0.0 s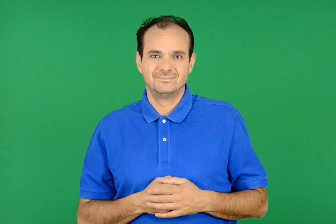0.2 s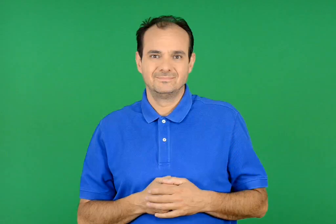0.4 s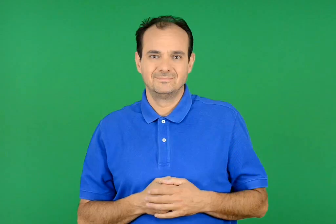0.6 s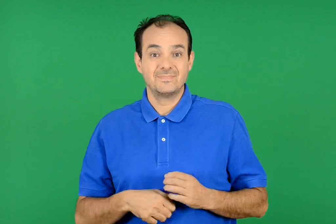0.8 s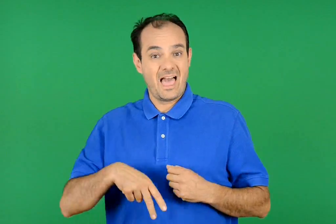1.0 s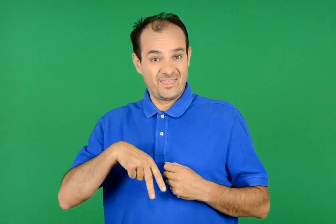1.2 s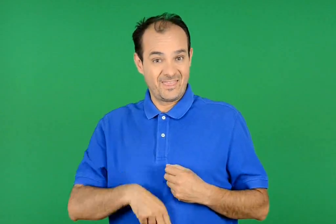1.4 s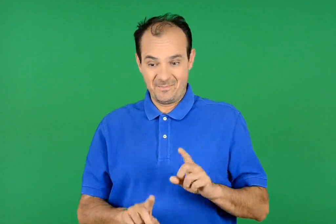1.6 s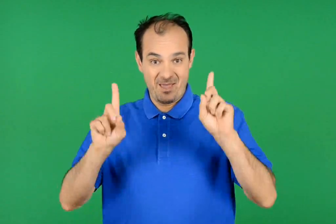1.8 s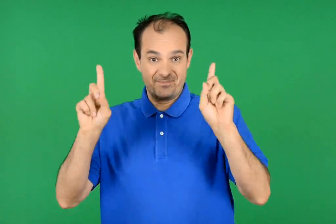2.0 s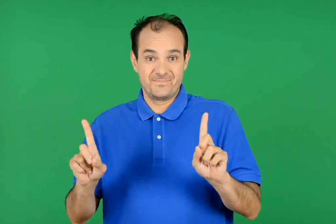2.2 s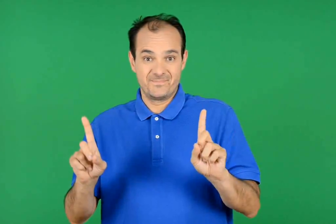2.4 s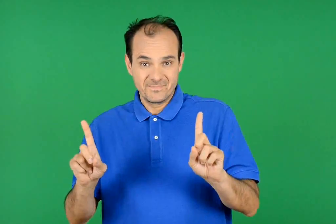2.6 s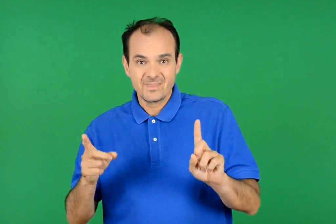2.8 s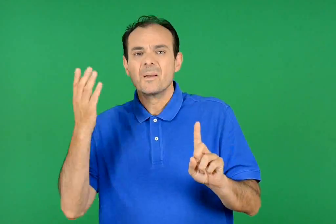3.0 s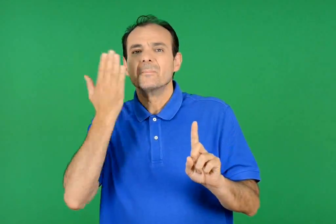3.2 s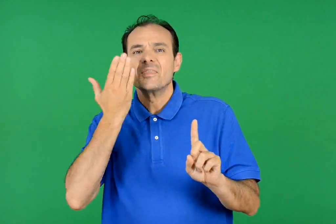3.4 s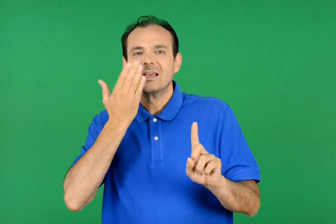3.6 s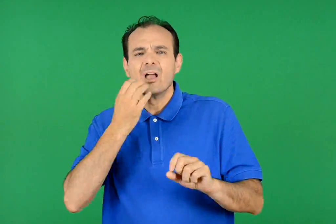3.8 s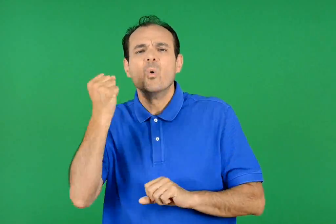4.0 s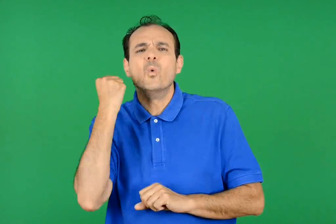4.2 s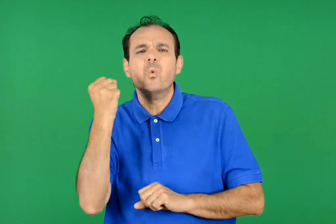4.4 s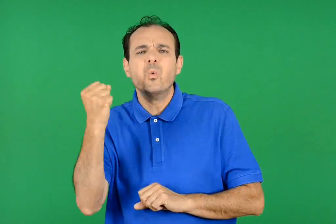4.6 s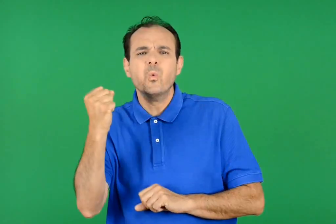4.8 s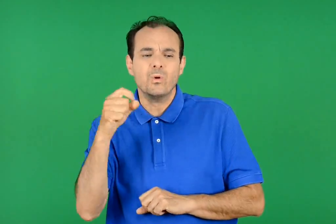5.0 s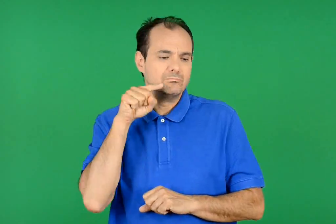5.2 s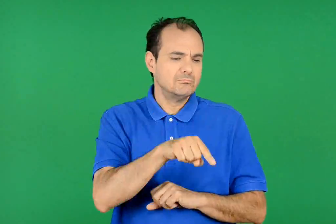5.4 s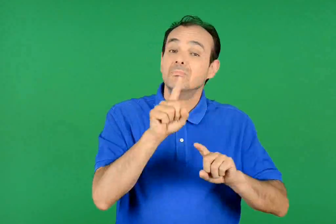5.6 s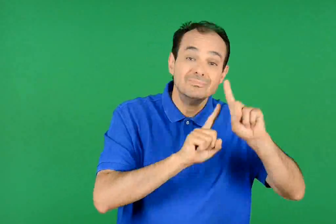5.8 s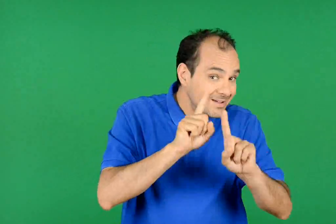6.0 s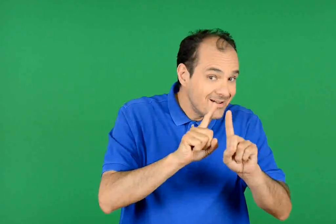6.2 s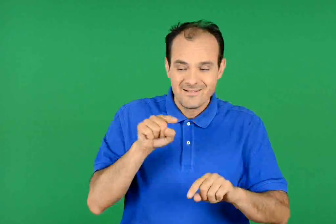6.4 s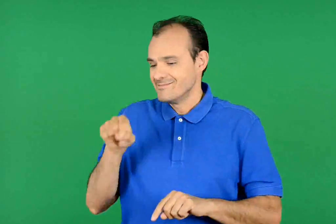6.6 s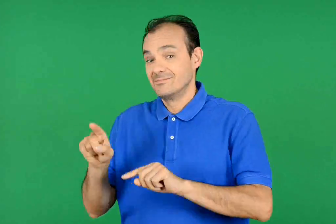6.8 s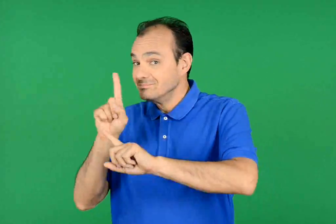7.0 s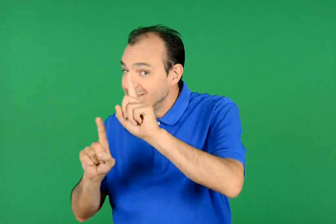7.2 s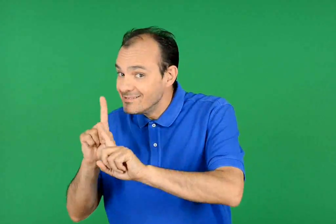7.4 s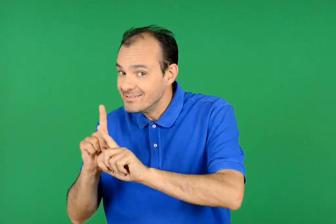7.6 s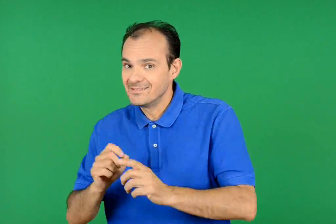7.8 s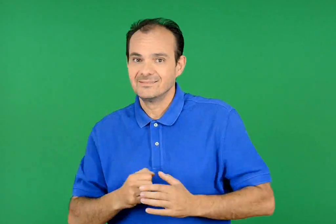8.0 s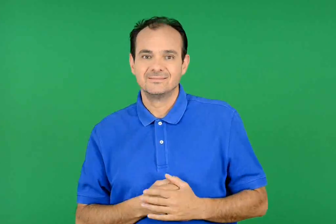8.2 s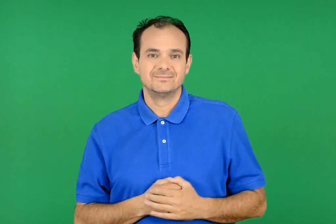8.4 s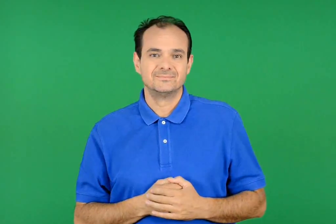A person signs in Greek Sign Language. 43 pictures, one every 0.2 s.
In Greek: σε ποια μαθήματα τα πήγαινε καλύτερα ο καθένας από τους διδύμους ;
